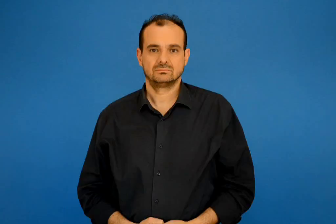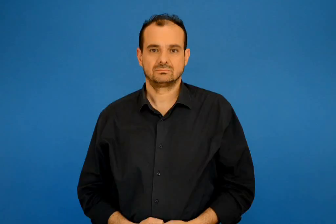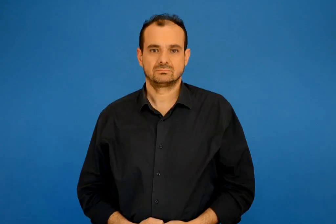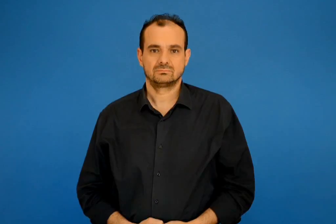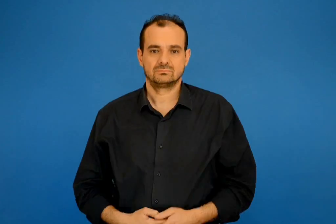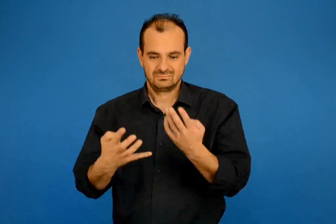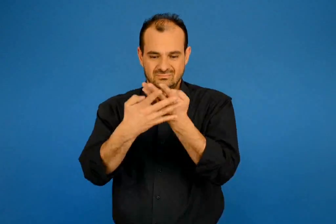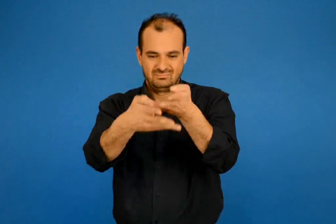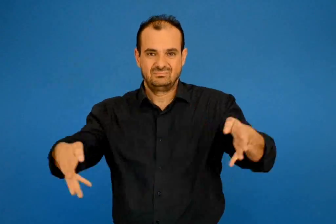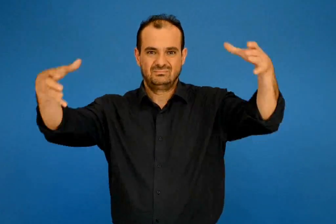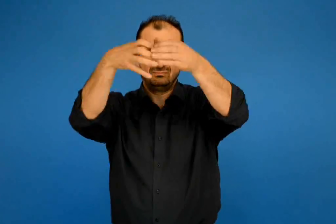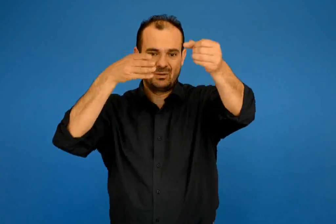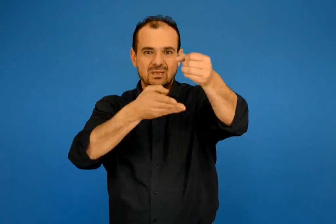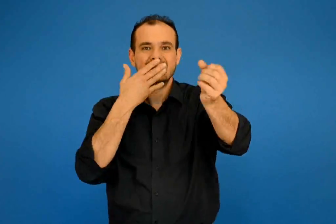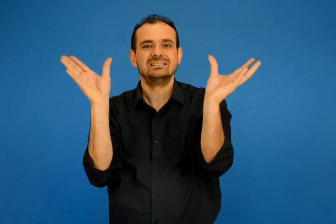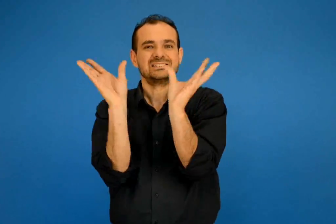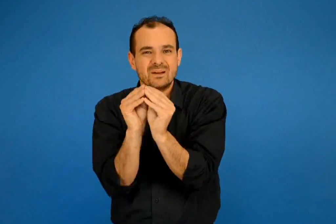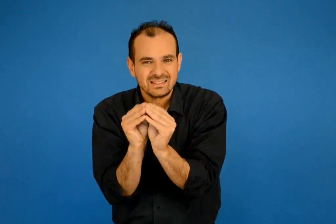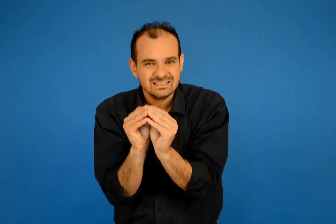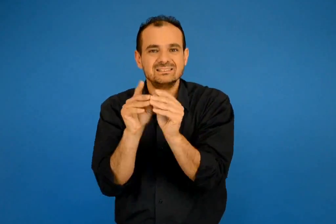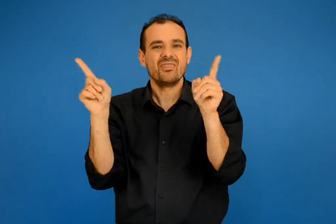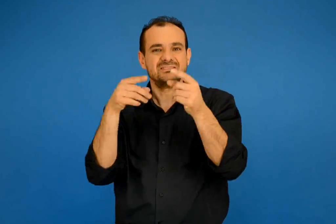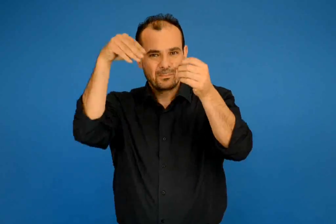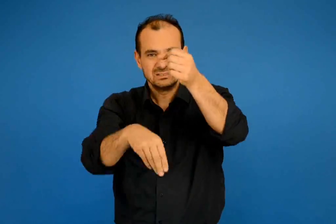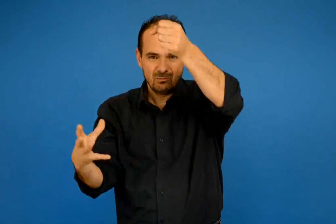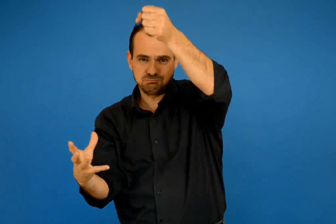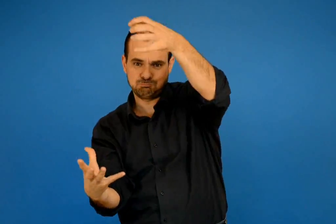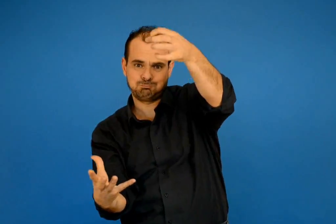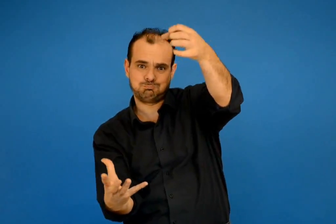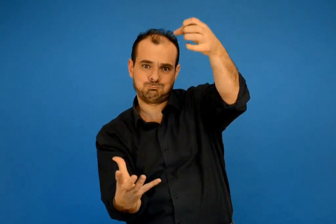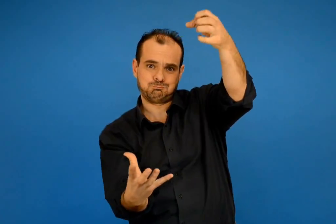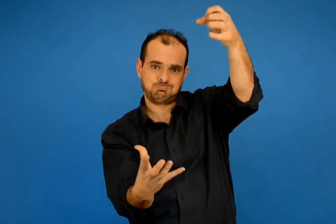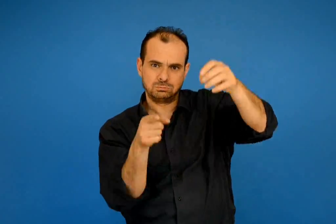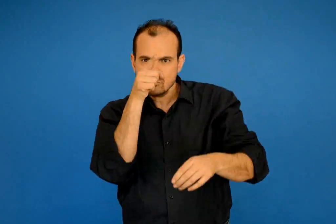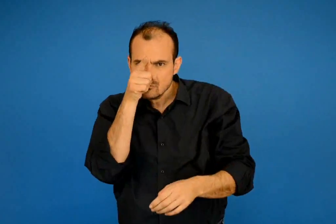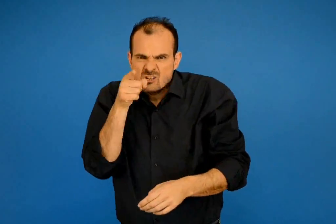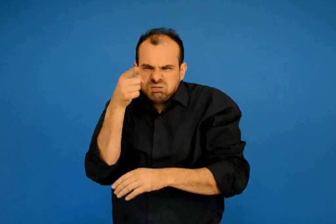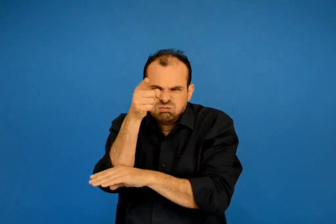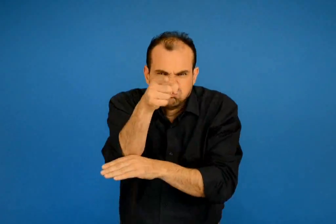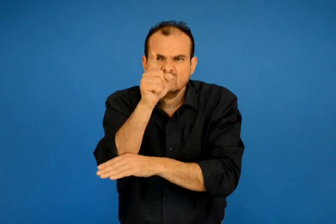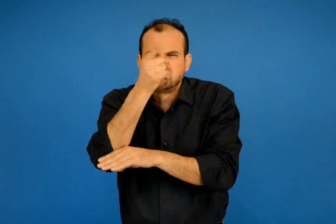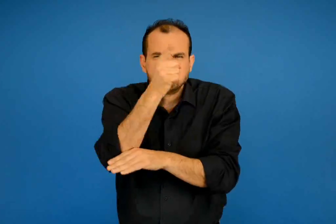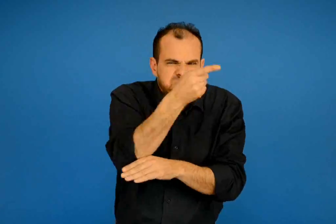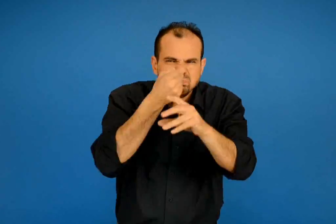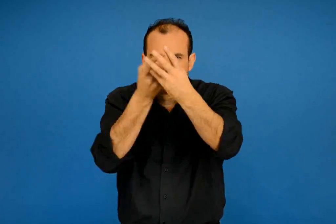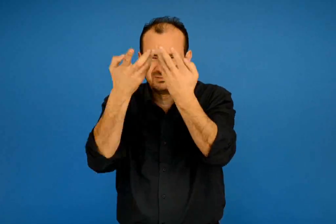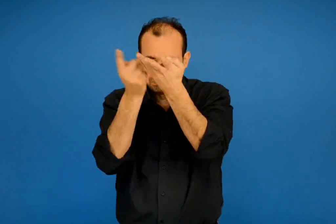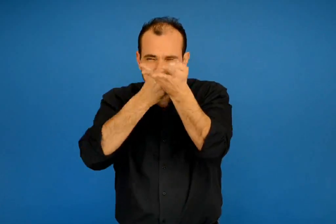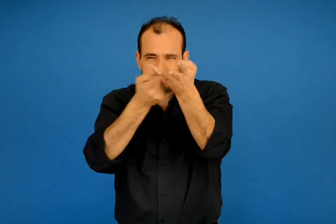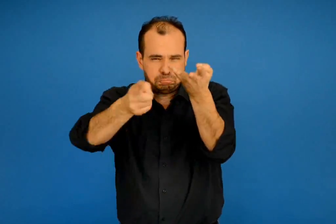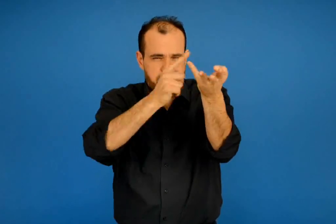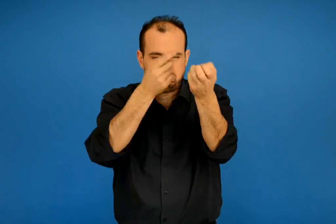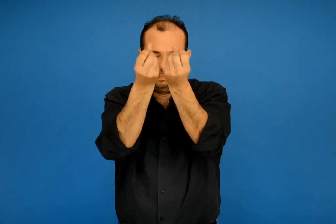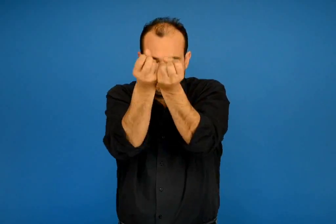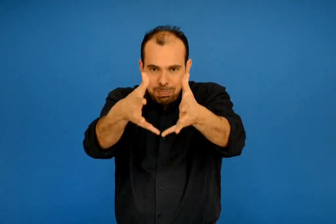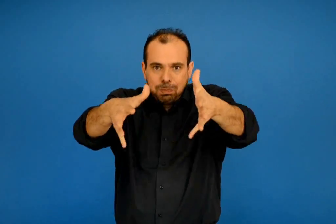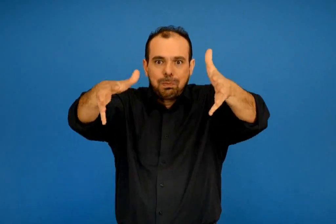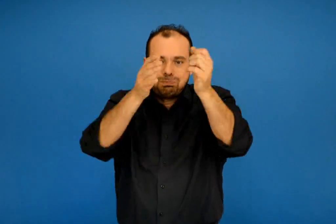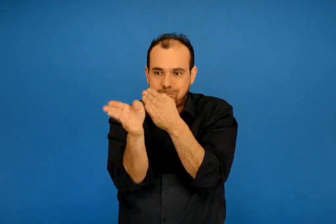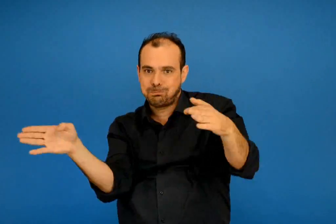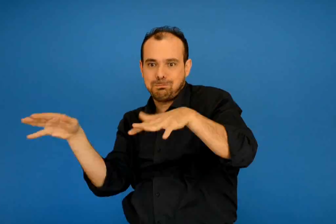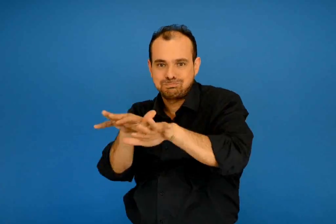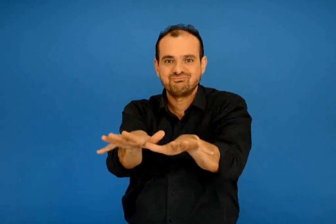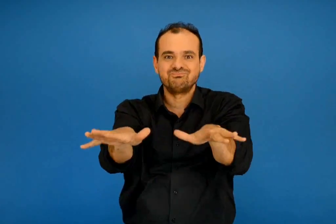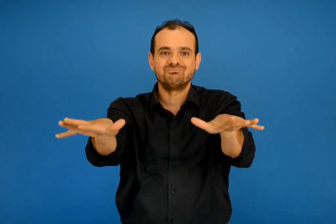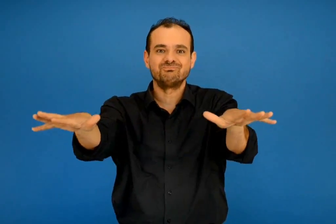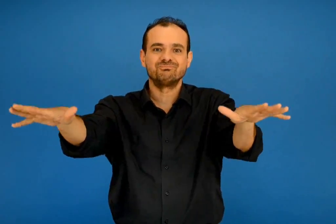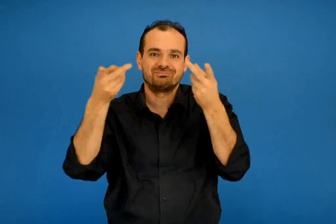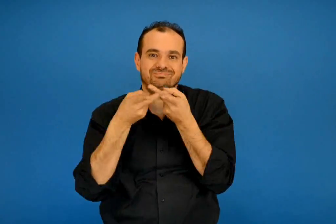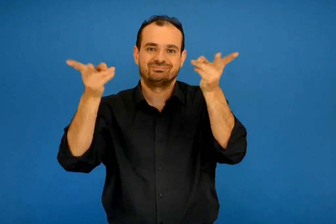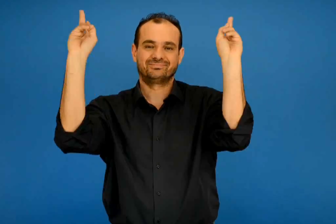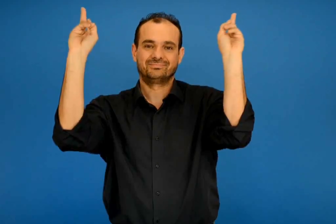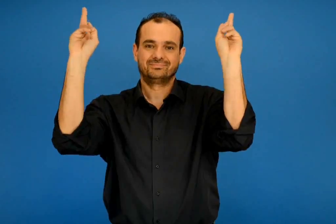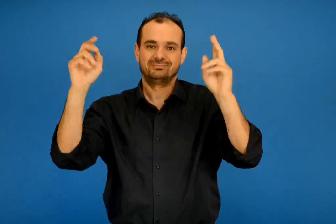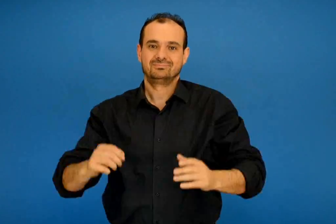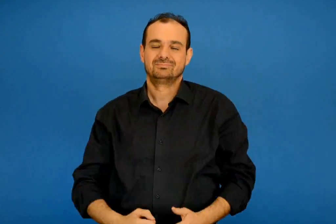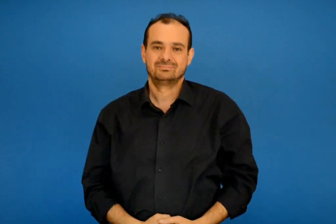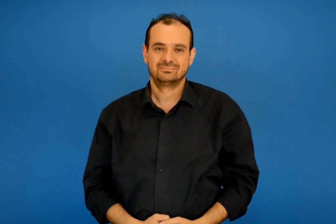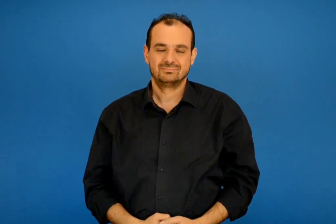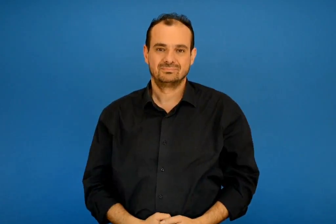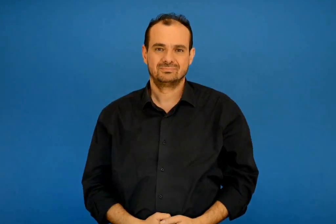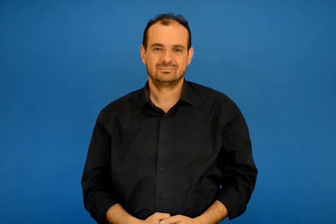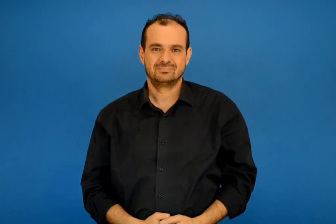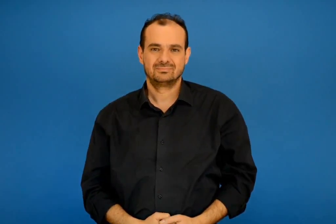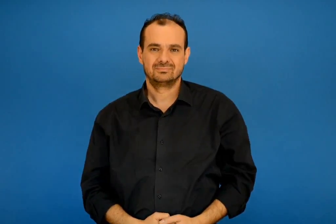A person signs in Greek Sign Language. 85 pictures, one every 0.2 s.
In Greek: και μέσα βρίσκονταν η δασκάλα κι όλοι οι συμμαθητές του καθόλου δε δίστασε ο ξιφίας ορμάει πάνω στο δίχτυ και χρατςχρουτς το ξεσκίζει με την κοφτερή του μύτη λευτερώνοντας τους όλους
